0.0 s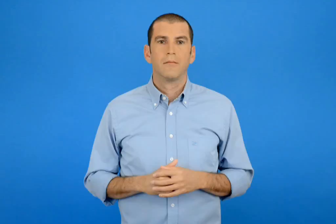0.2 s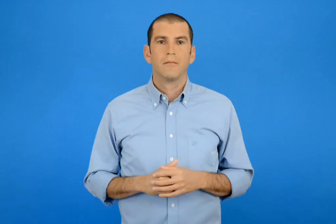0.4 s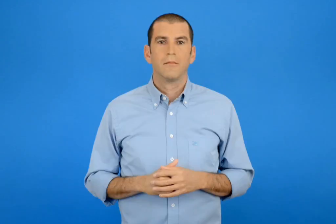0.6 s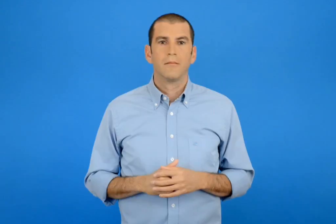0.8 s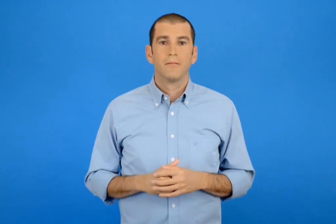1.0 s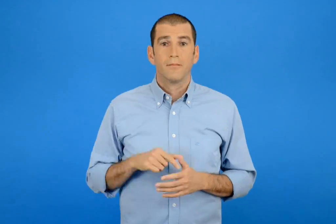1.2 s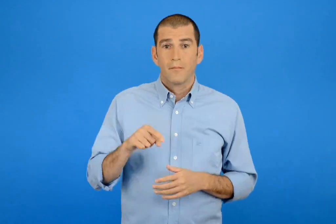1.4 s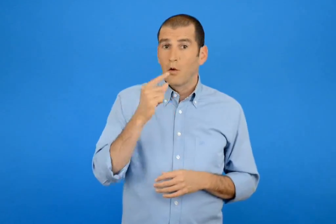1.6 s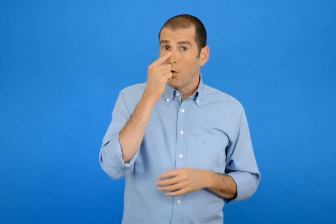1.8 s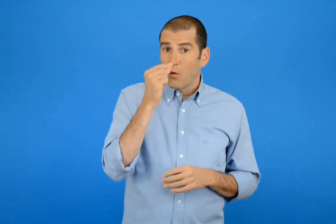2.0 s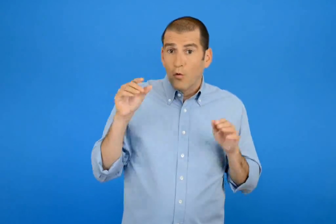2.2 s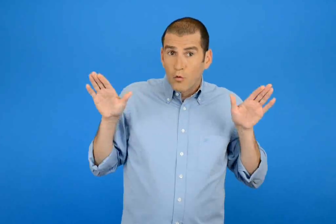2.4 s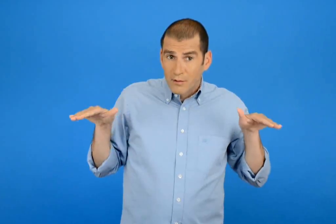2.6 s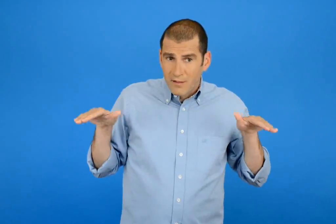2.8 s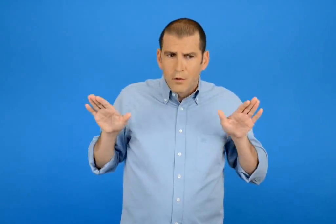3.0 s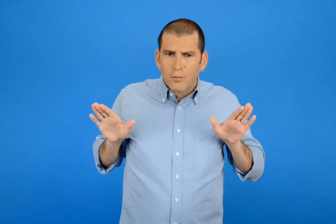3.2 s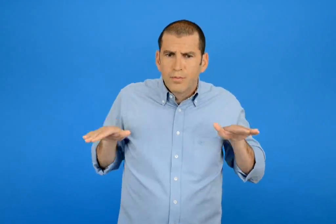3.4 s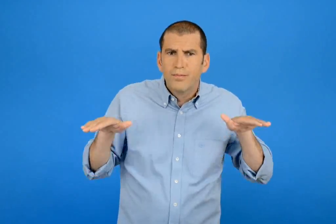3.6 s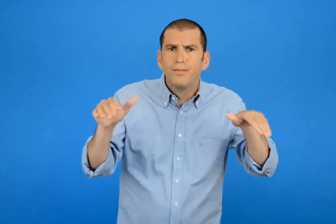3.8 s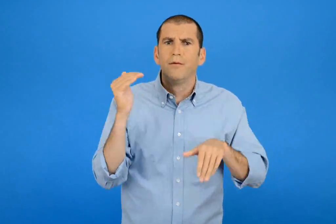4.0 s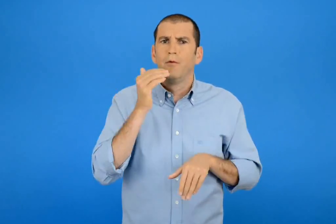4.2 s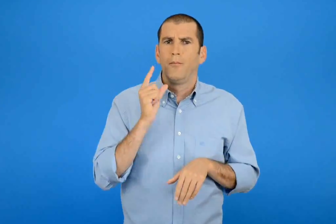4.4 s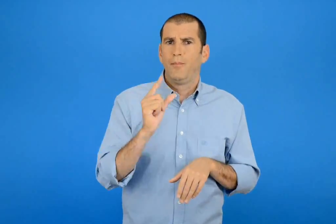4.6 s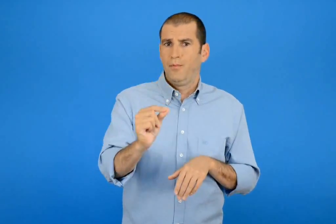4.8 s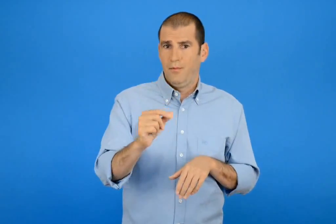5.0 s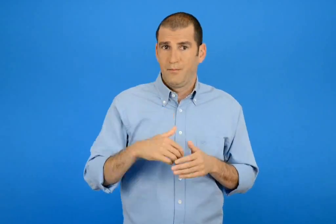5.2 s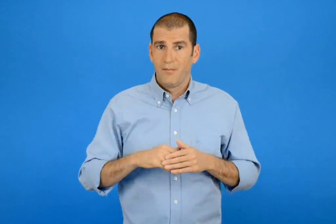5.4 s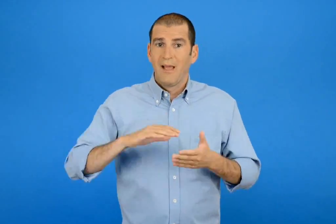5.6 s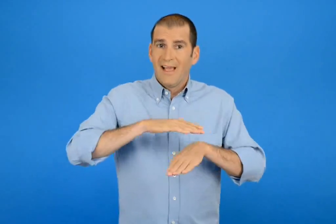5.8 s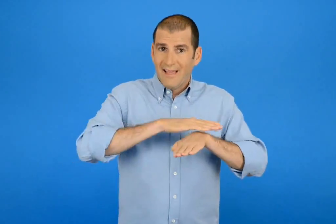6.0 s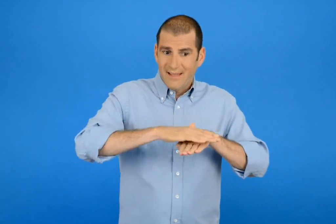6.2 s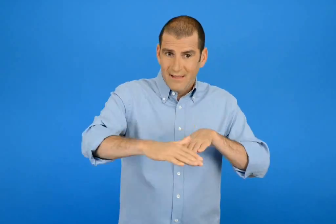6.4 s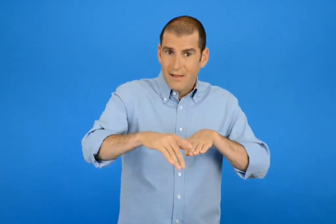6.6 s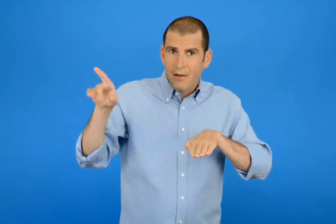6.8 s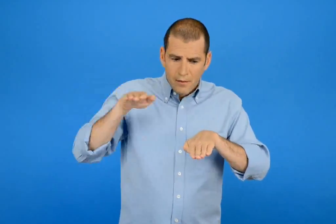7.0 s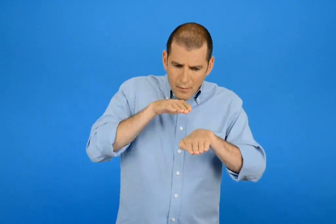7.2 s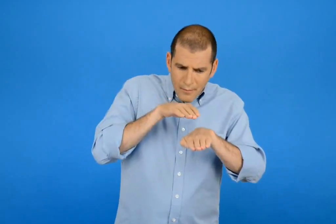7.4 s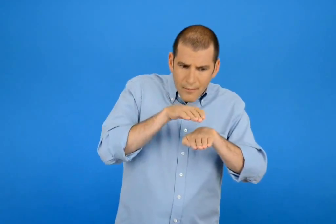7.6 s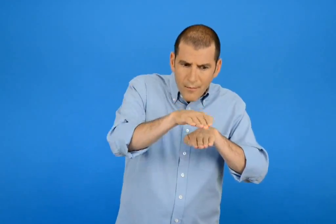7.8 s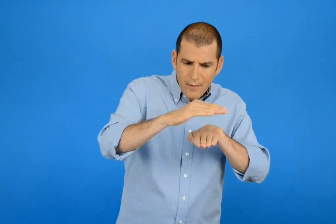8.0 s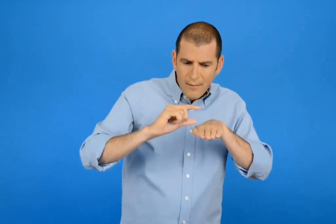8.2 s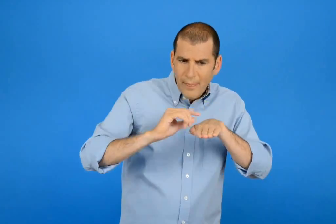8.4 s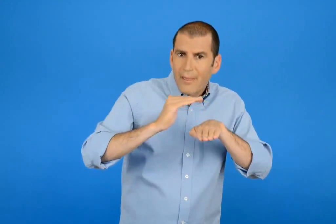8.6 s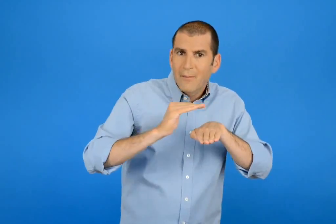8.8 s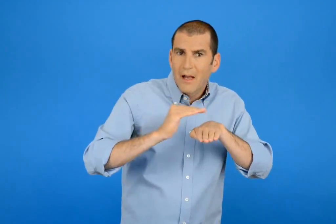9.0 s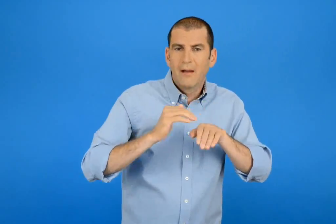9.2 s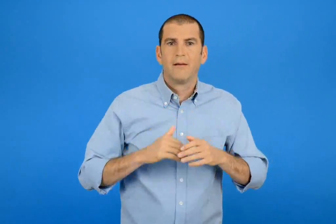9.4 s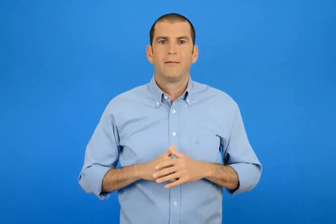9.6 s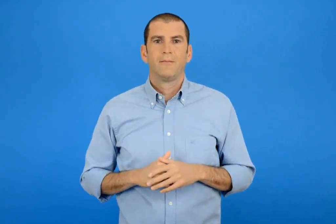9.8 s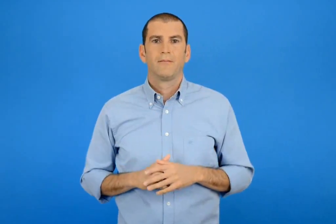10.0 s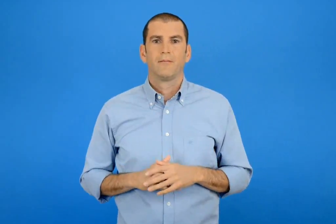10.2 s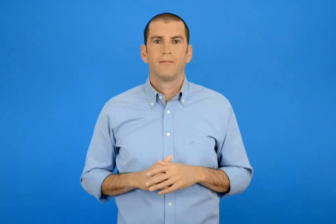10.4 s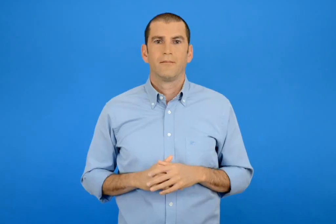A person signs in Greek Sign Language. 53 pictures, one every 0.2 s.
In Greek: το κοτσύφι πετά γρηγορά φτερουγίζει χαμηλά κοντά στη γη
